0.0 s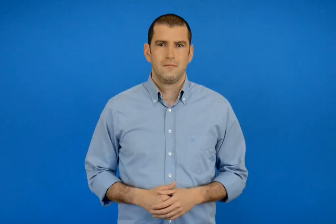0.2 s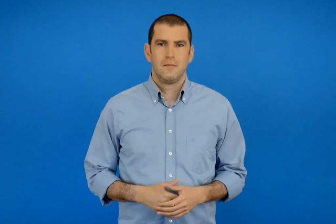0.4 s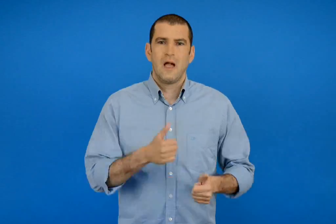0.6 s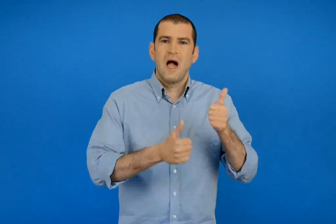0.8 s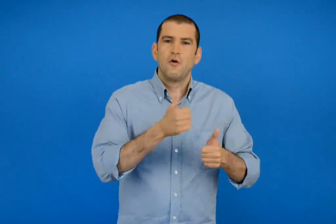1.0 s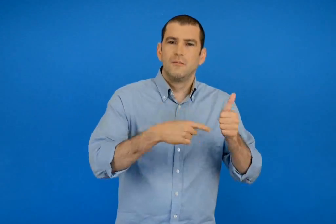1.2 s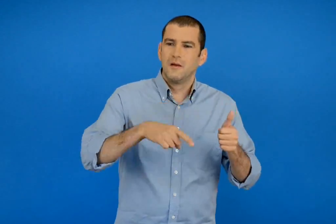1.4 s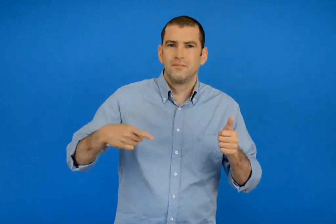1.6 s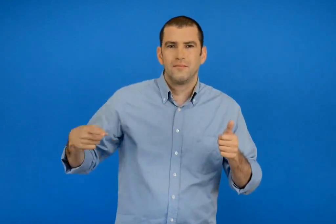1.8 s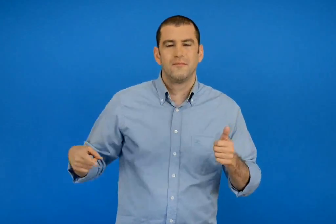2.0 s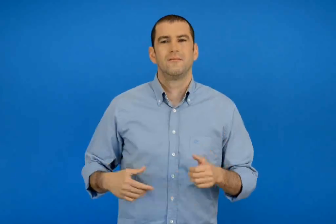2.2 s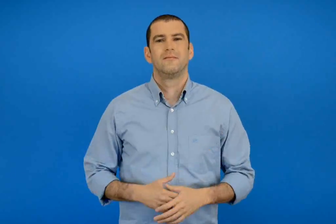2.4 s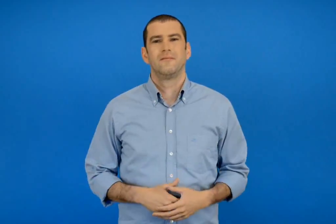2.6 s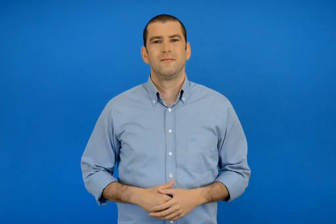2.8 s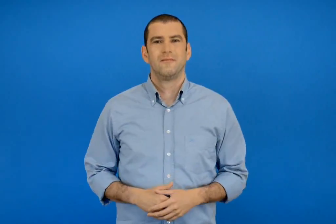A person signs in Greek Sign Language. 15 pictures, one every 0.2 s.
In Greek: αγωνίσματα
